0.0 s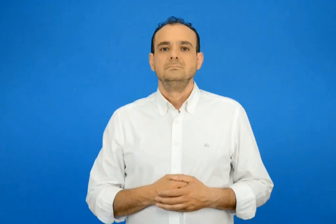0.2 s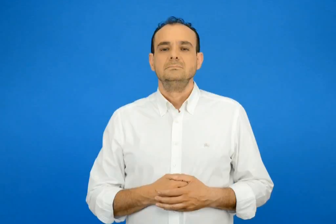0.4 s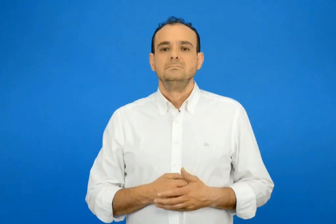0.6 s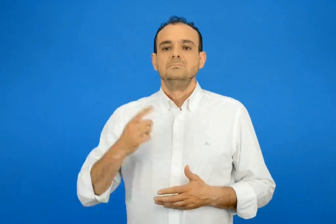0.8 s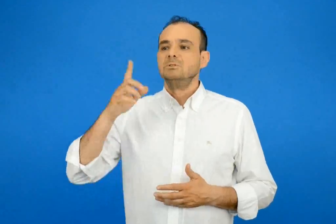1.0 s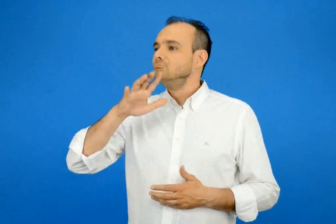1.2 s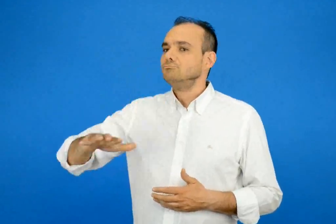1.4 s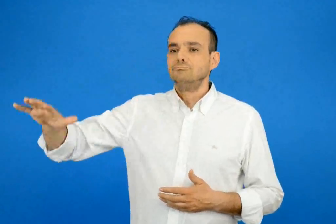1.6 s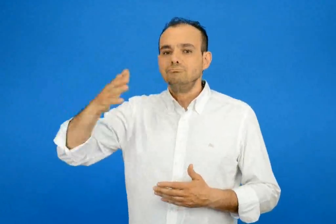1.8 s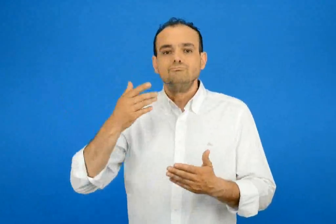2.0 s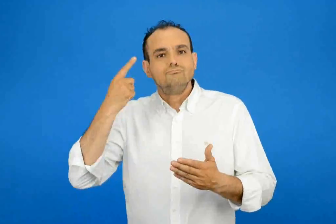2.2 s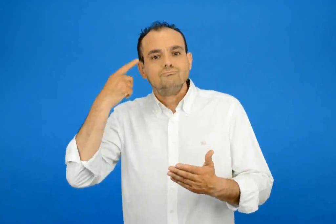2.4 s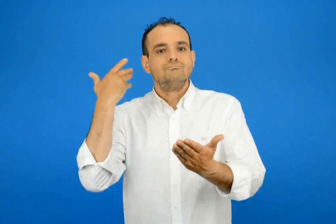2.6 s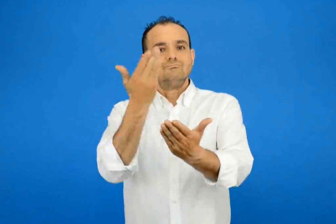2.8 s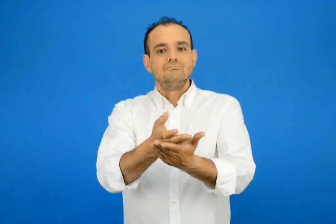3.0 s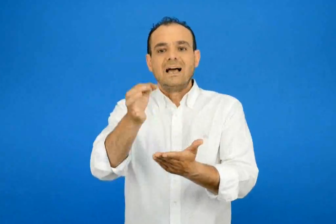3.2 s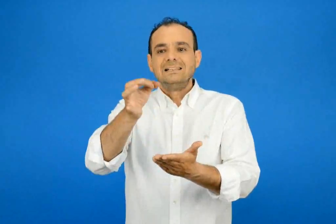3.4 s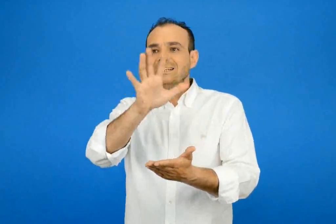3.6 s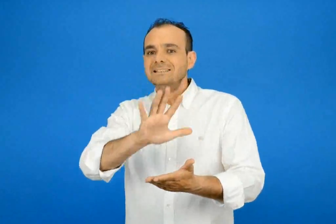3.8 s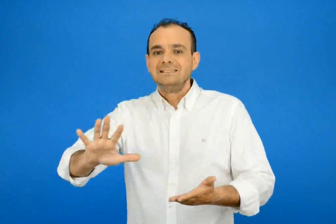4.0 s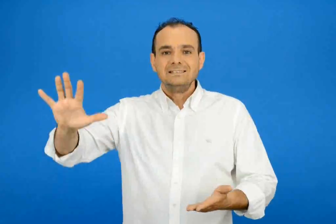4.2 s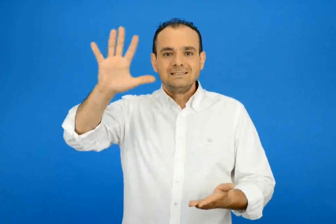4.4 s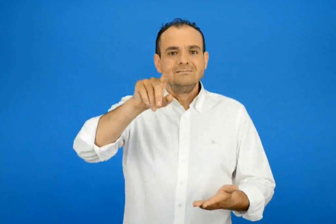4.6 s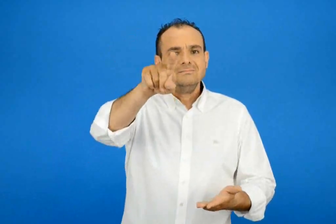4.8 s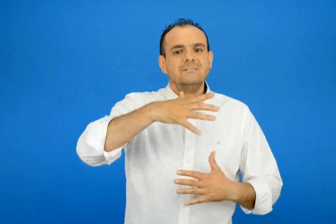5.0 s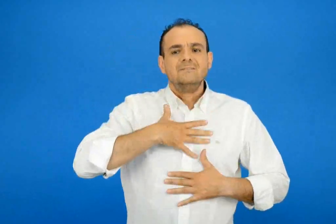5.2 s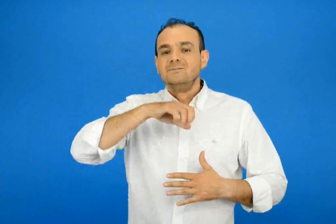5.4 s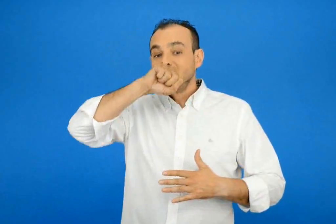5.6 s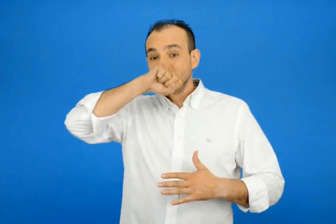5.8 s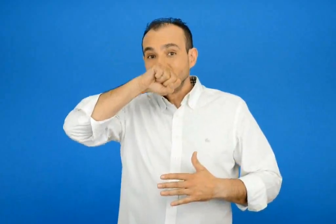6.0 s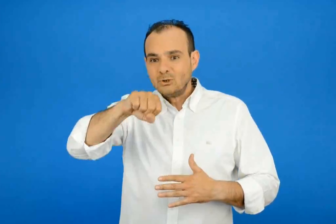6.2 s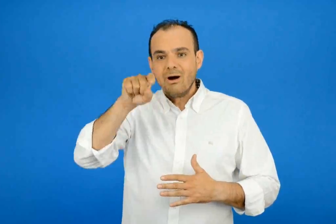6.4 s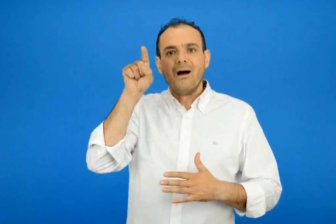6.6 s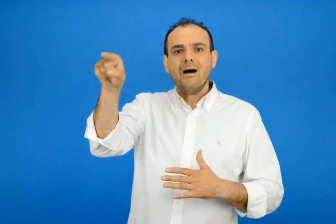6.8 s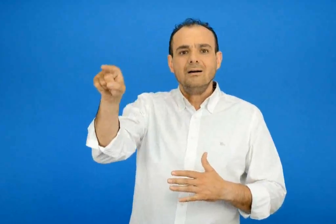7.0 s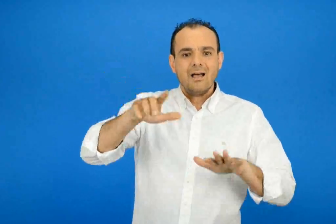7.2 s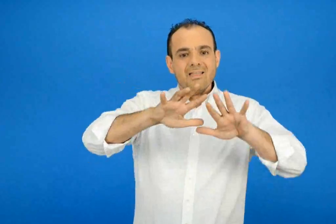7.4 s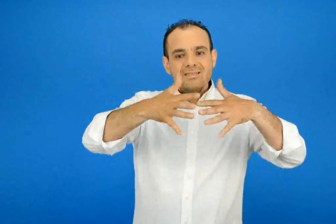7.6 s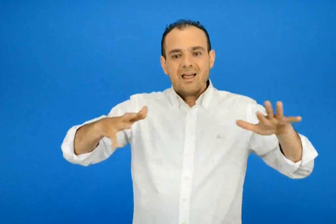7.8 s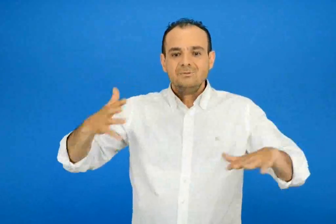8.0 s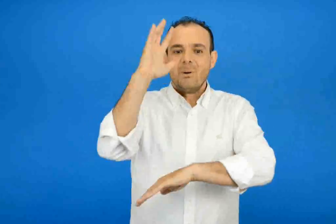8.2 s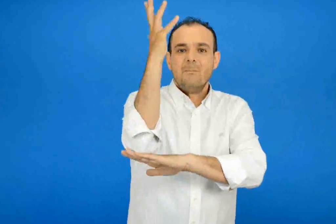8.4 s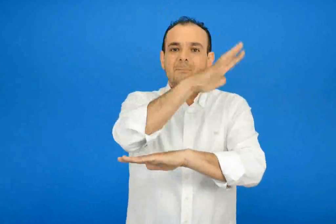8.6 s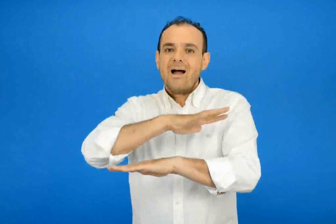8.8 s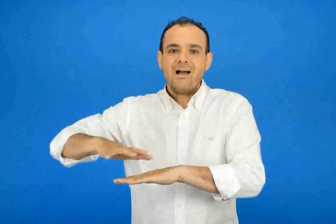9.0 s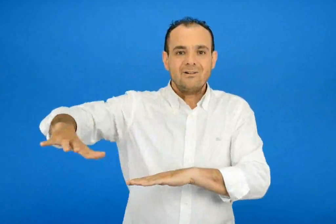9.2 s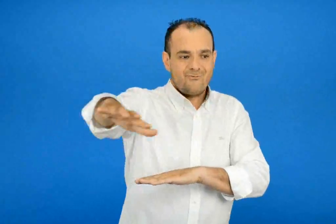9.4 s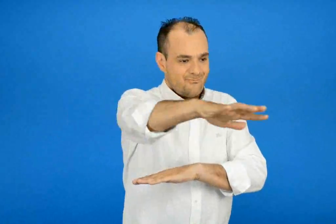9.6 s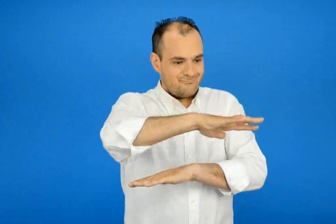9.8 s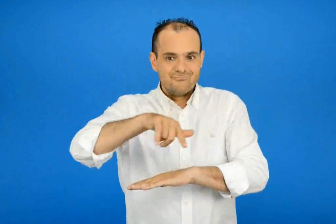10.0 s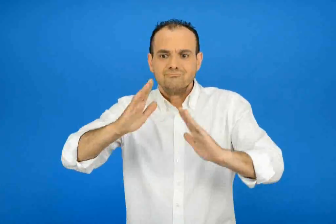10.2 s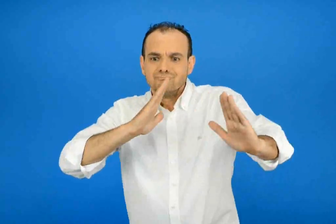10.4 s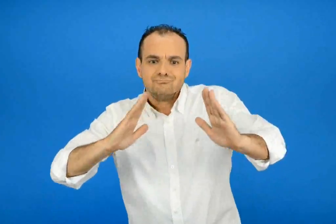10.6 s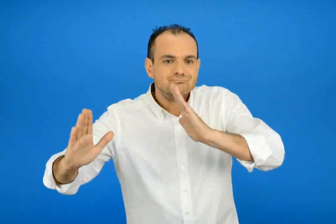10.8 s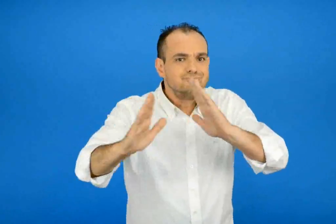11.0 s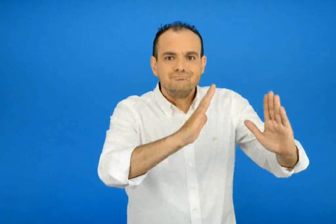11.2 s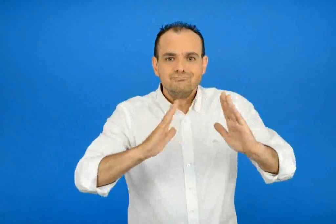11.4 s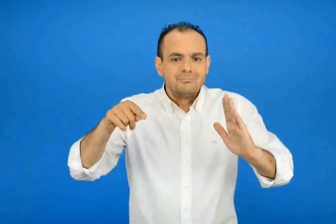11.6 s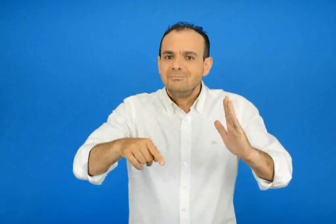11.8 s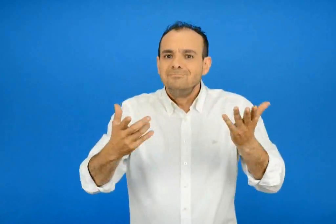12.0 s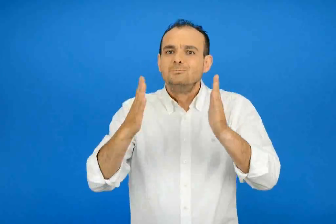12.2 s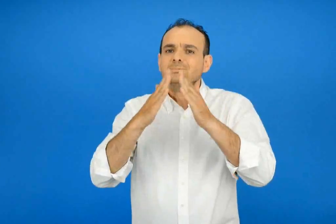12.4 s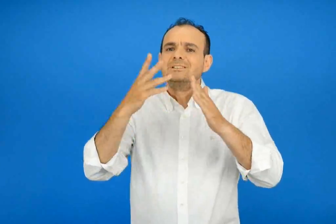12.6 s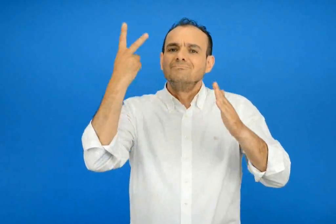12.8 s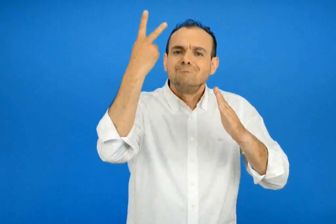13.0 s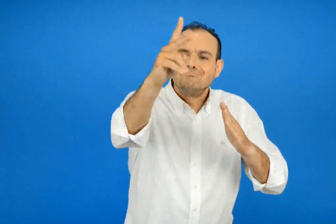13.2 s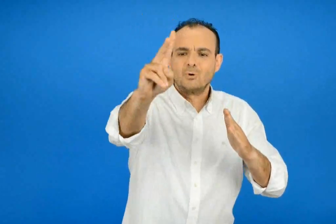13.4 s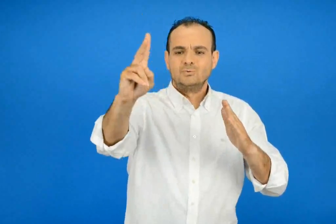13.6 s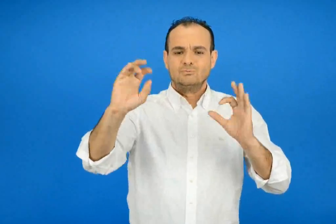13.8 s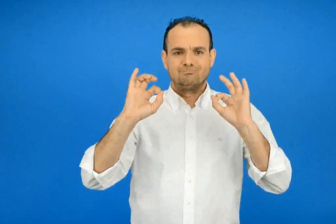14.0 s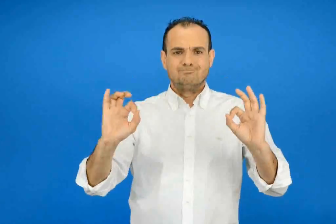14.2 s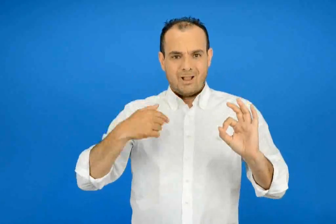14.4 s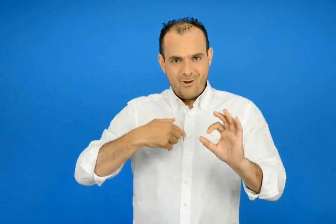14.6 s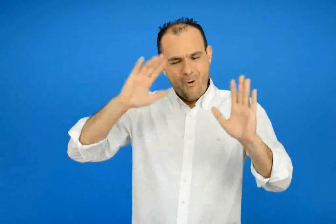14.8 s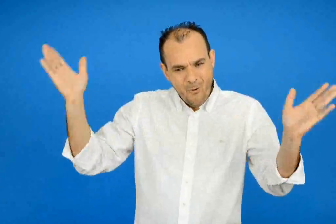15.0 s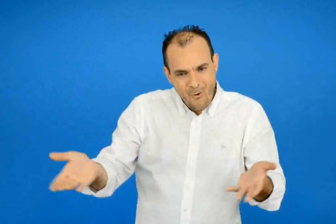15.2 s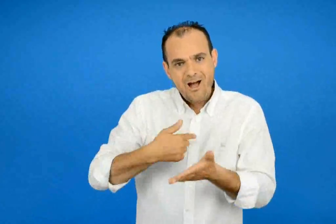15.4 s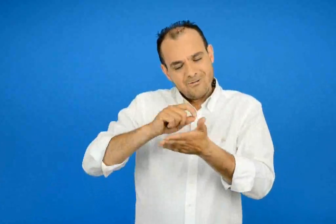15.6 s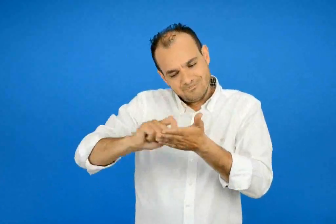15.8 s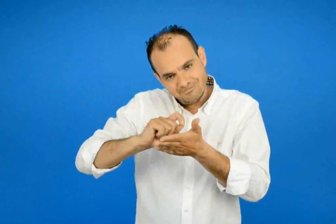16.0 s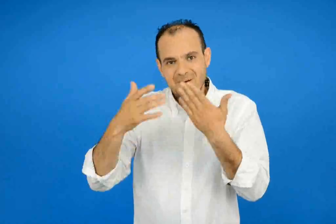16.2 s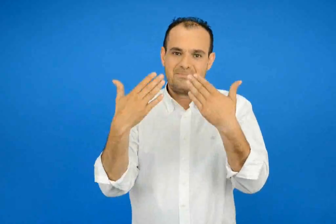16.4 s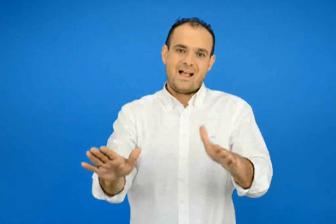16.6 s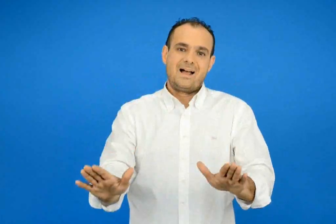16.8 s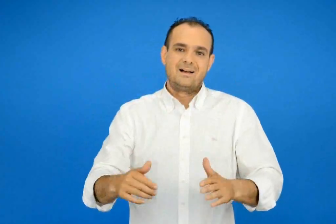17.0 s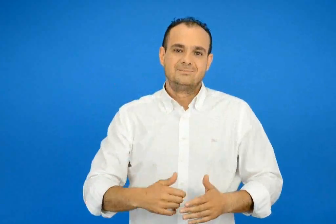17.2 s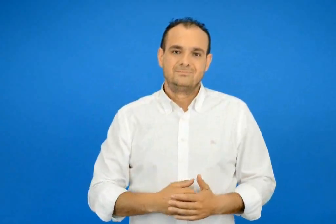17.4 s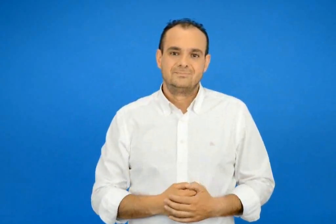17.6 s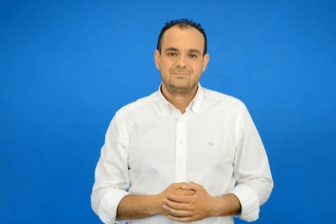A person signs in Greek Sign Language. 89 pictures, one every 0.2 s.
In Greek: κάποιοι έχουν προτείνει να γίνουν τα νησιά που αγαπάς ένα θαλασσινό πάρκο που να προστατεύεται να έχεις κι εσύ ένα μέρος δικό σου ένα σπίτι για όλα αυτά σου έγραψα
